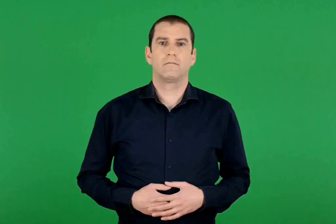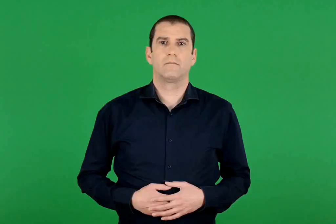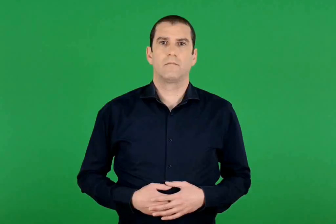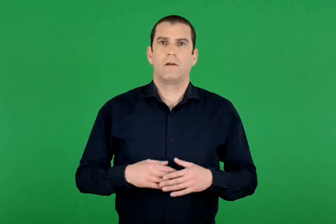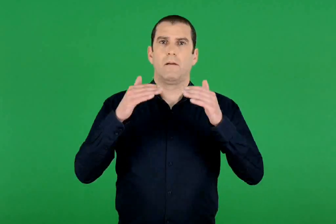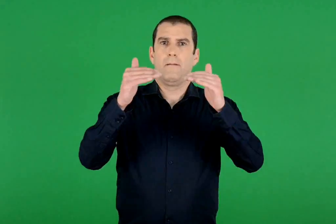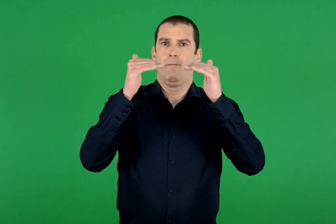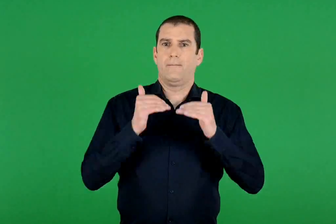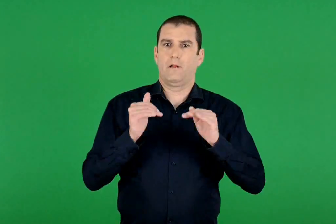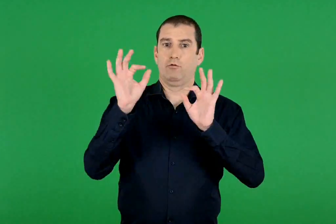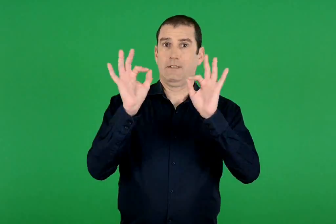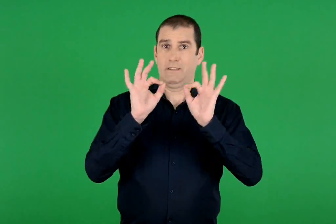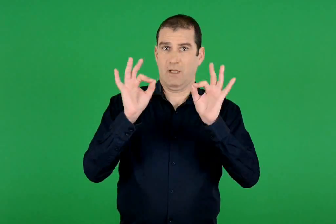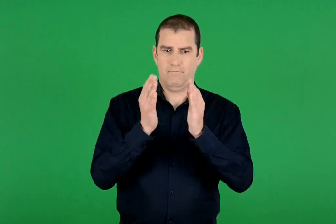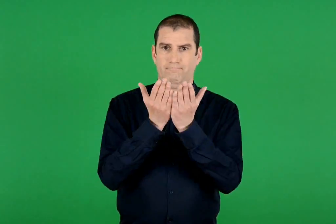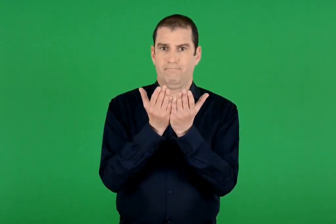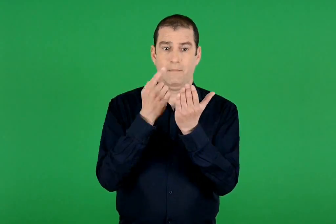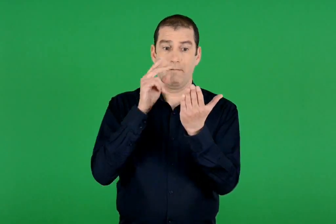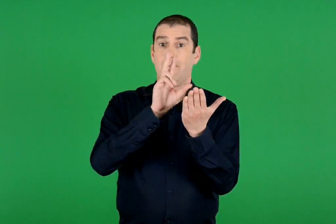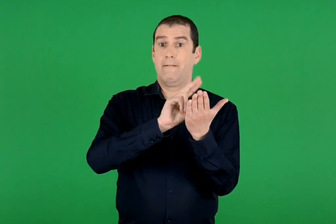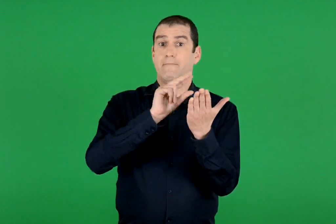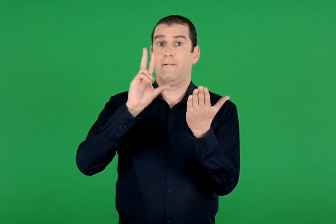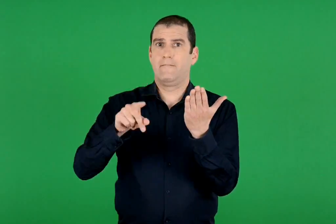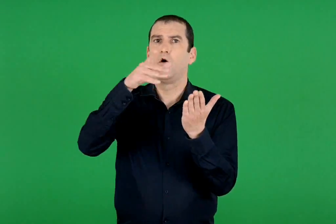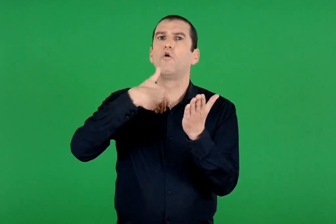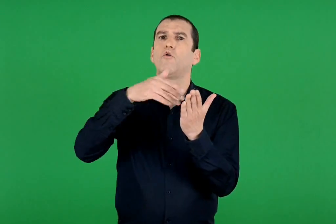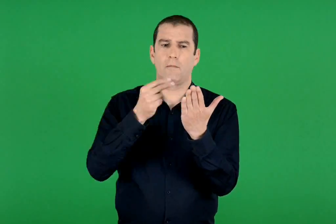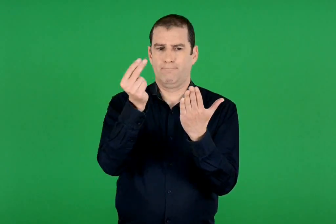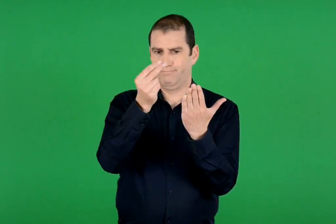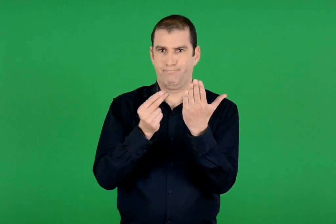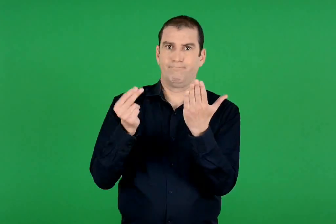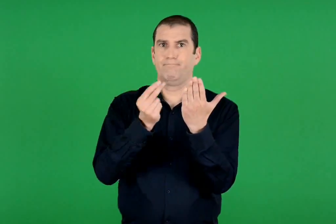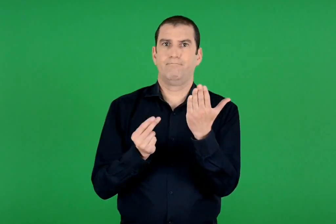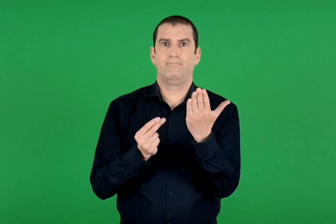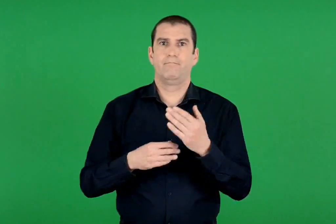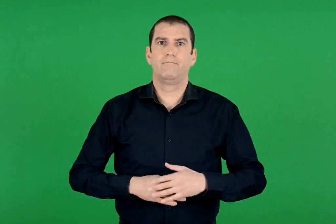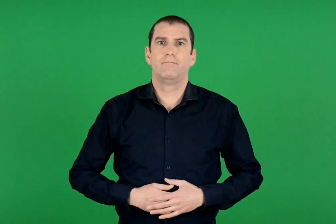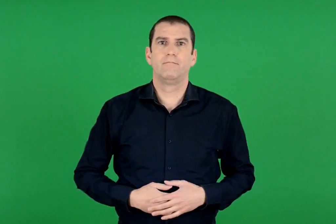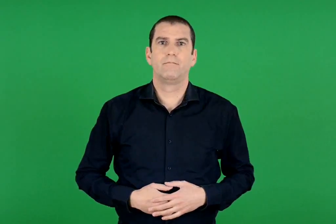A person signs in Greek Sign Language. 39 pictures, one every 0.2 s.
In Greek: συμπλήρωσε τον χρωματισμό στο παρακάτω σχήμα , για να είναι συμμετρικό
